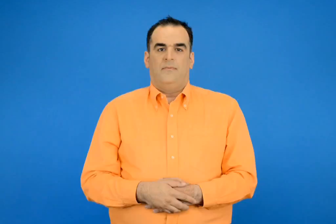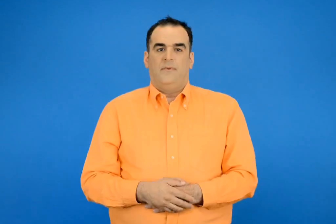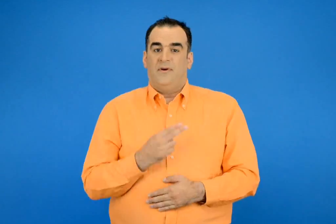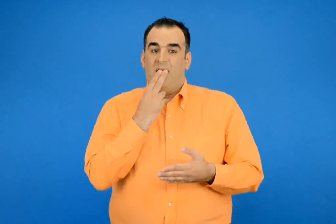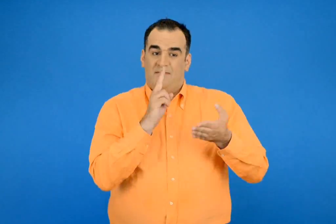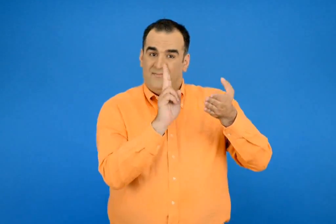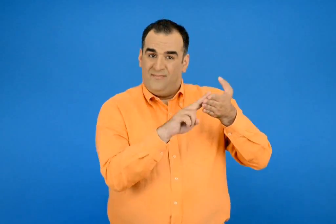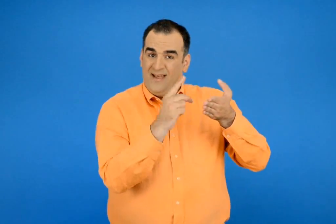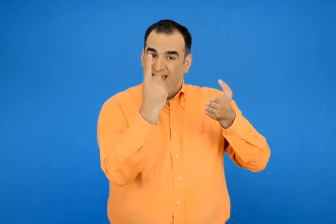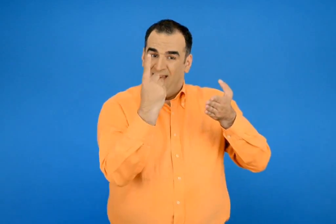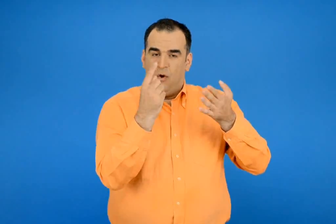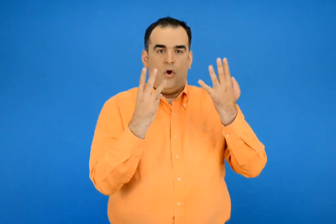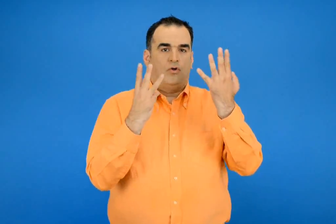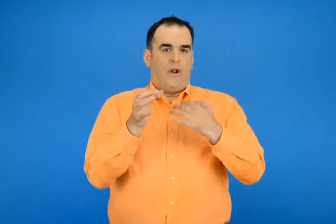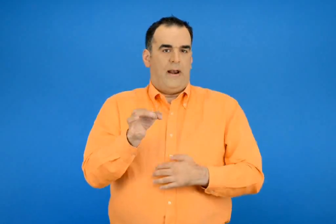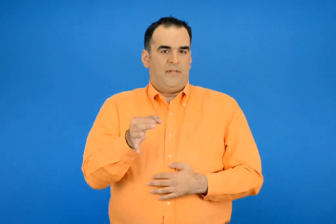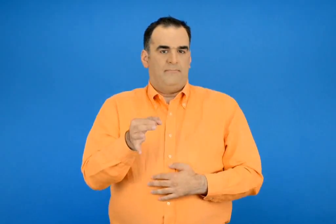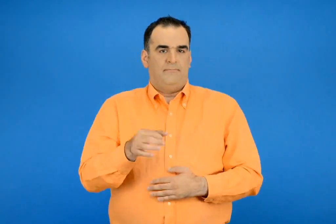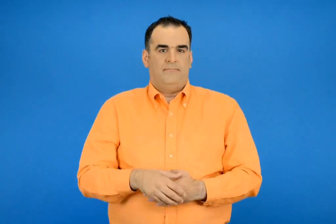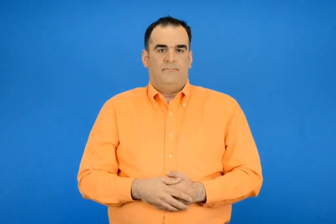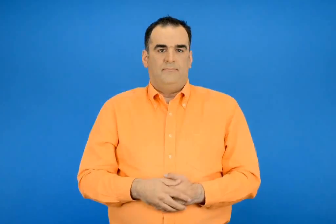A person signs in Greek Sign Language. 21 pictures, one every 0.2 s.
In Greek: 8 λεπτό το κάθε γραμματόσημο
